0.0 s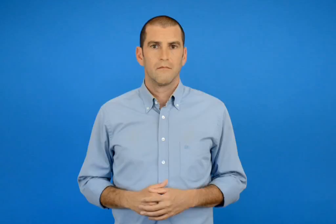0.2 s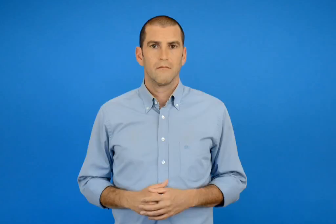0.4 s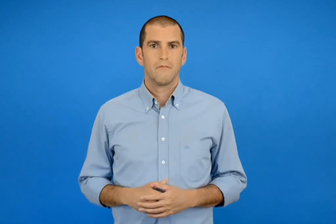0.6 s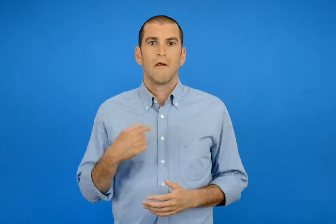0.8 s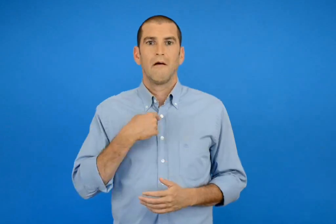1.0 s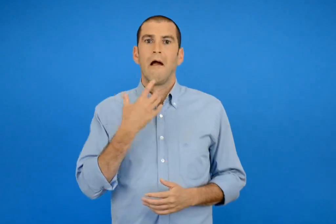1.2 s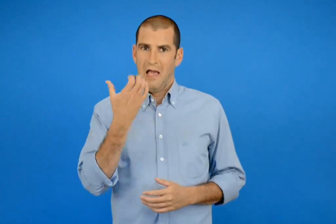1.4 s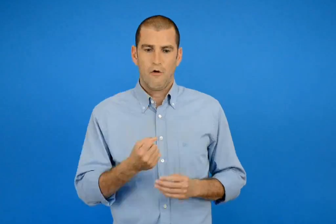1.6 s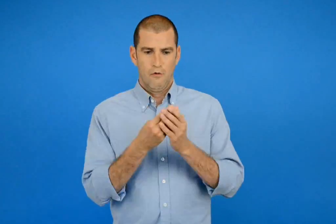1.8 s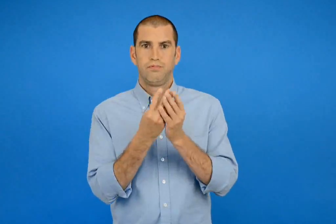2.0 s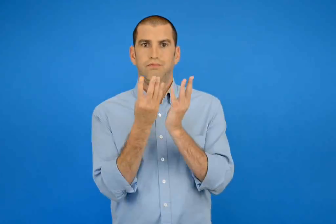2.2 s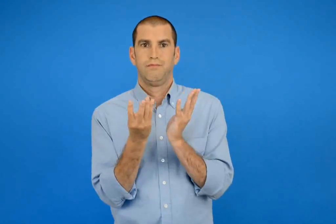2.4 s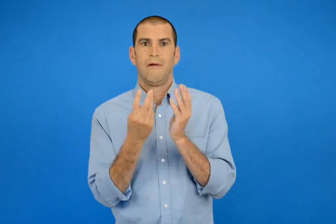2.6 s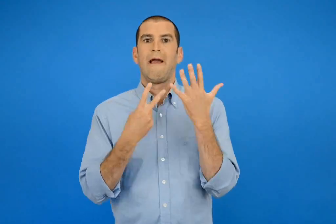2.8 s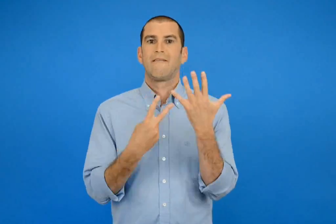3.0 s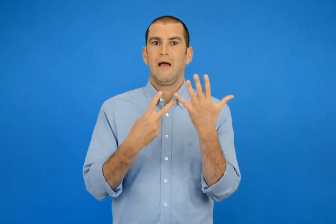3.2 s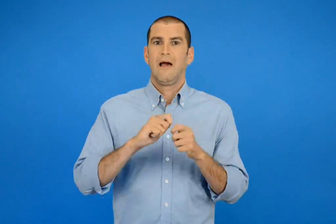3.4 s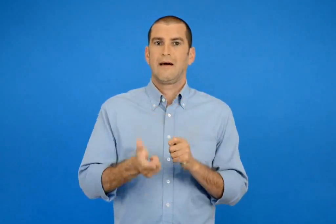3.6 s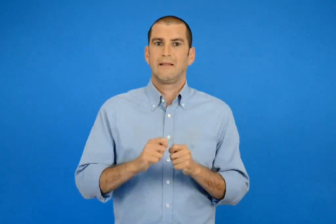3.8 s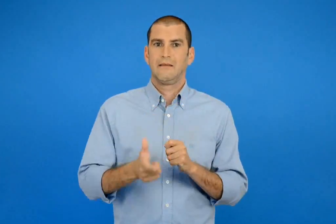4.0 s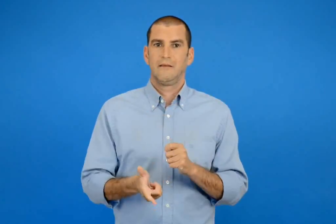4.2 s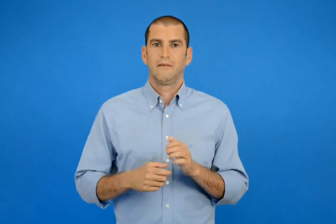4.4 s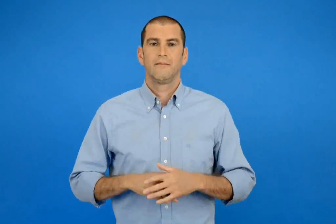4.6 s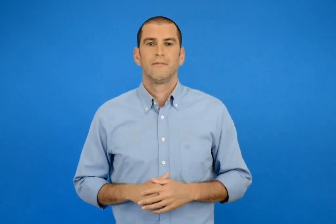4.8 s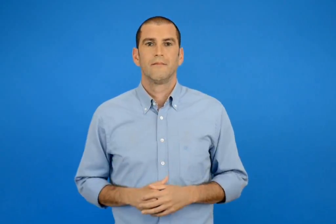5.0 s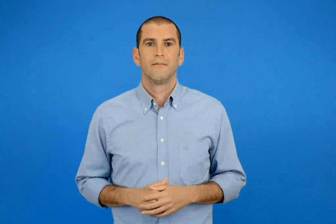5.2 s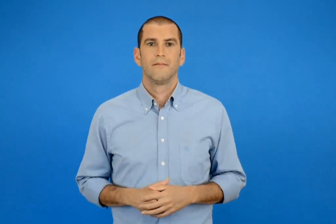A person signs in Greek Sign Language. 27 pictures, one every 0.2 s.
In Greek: έχω 7 κάρτες
